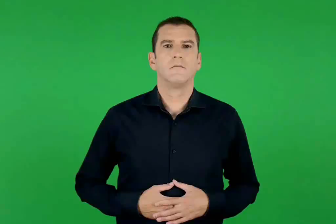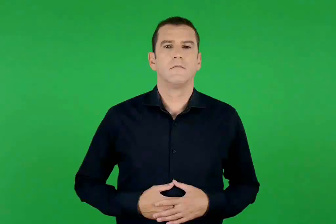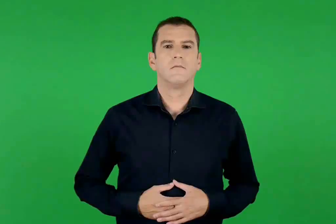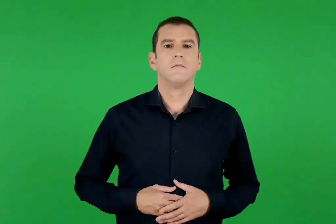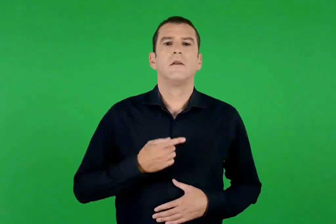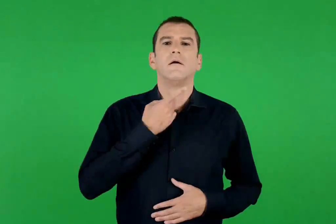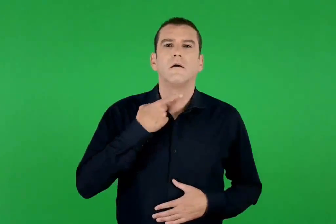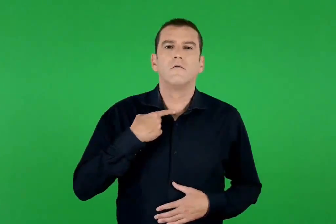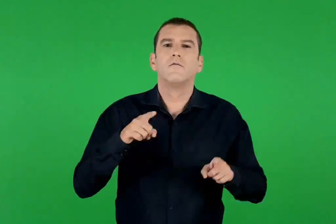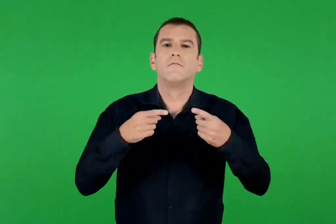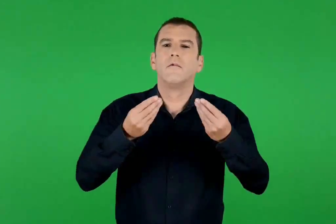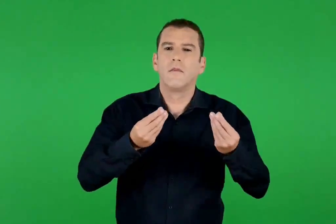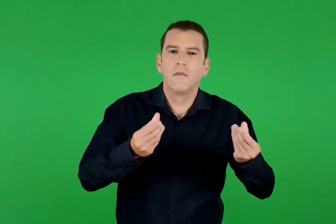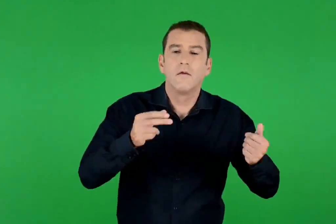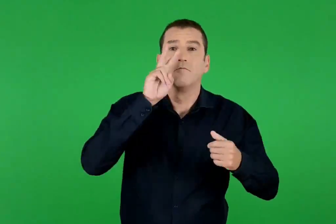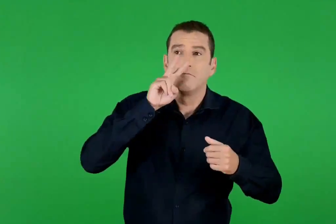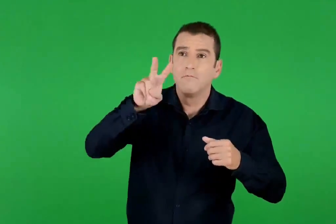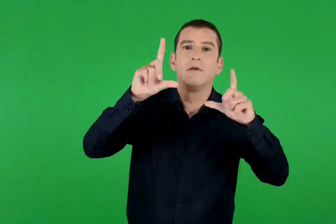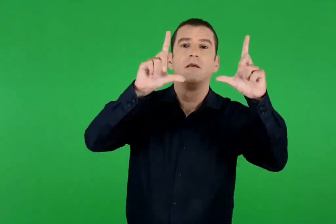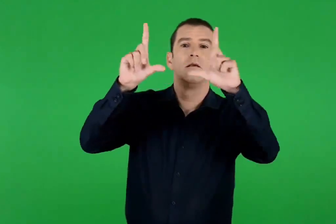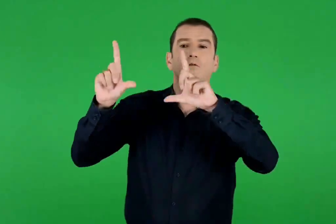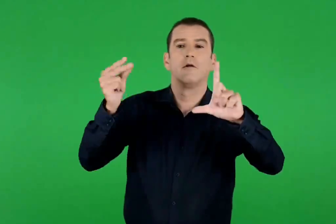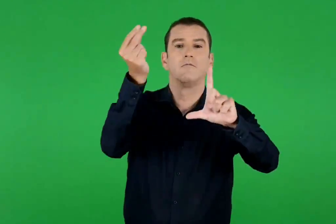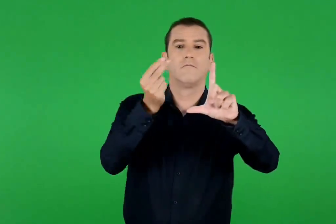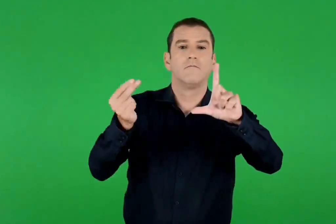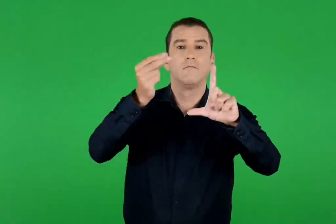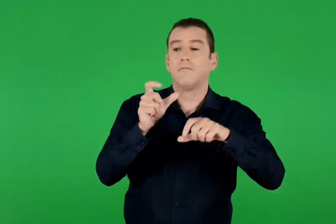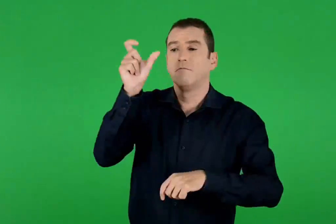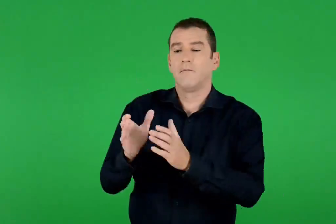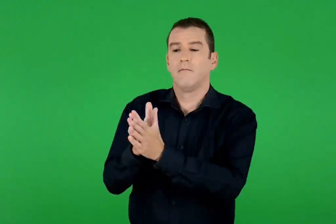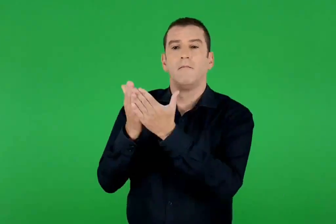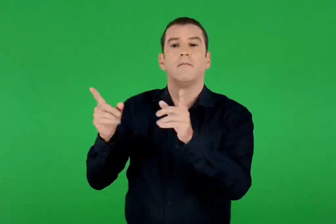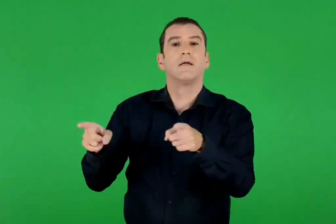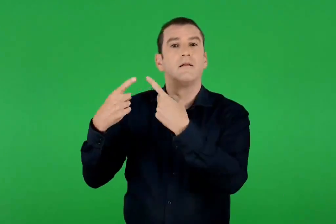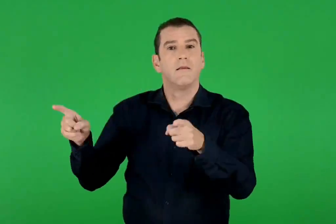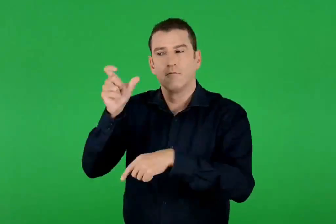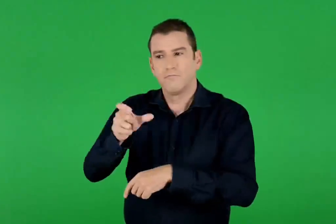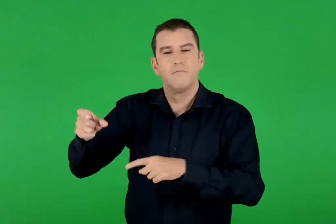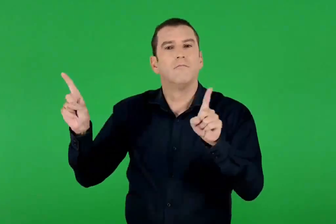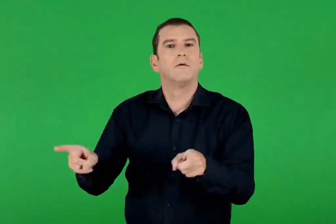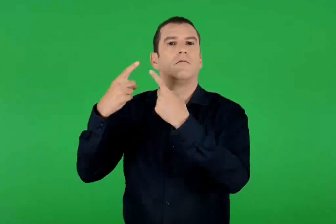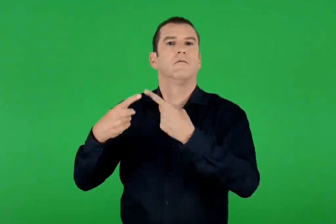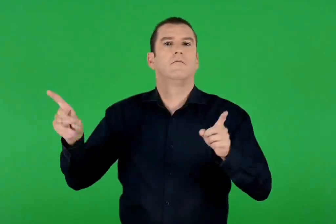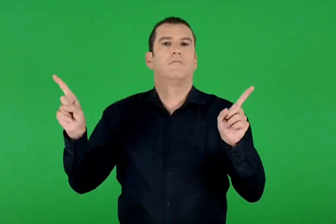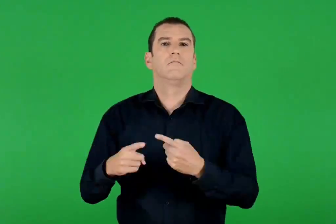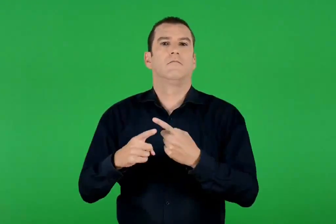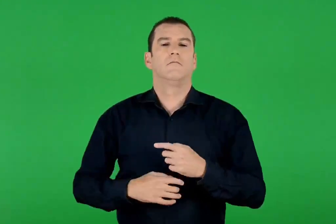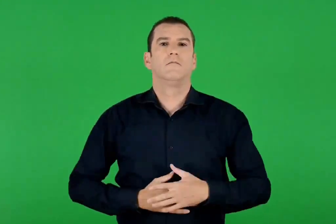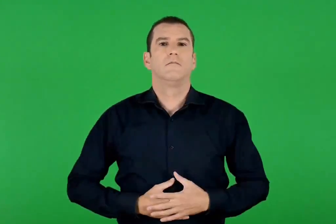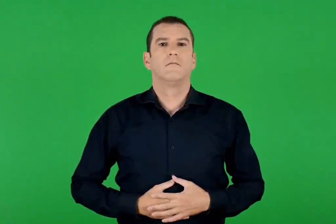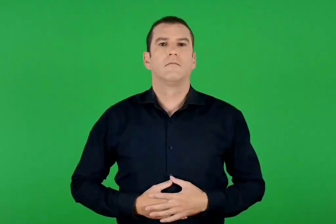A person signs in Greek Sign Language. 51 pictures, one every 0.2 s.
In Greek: γλυκόφωνα , κοιτώντας τες ζωγραφισμένες εικόνες , ψάλλουνε οι ψαλτάδες
